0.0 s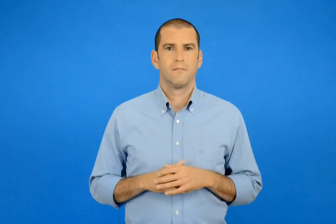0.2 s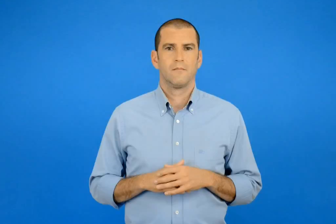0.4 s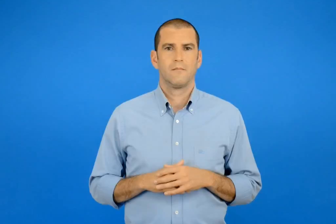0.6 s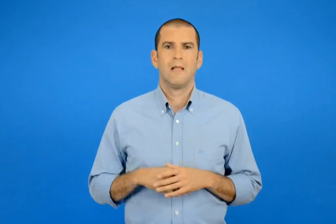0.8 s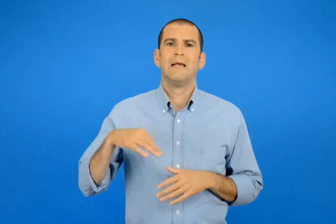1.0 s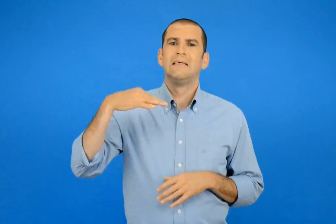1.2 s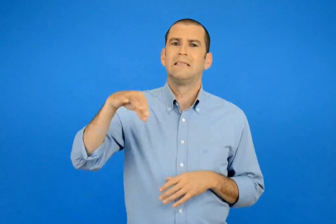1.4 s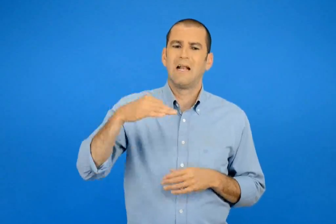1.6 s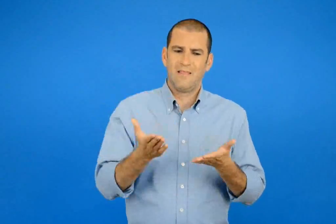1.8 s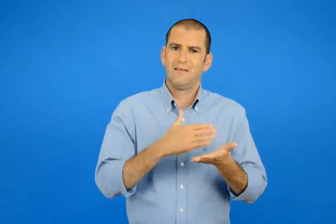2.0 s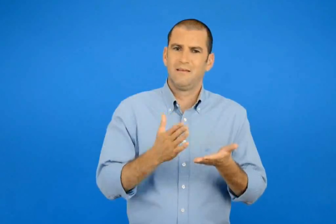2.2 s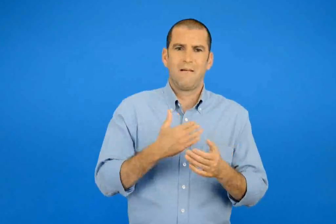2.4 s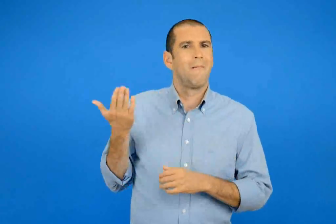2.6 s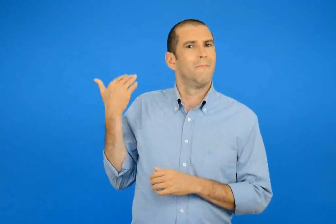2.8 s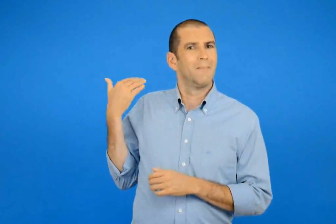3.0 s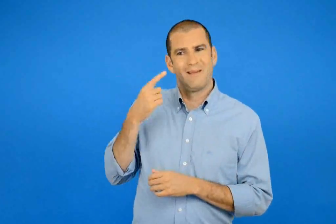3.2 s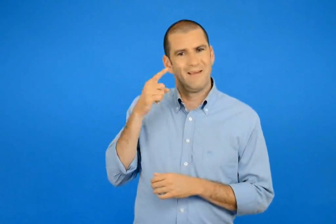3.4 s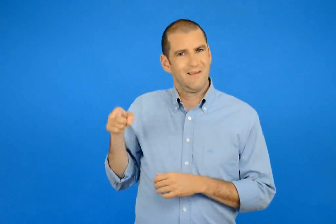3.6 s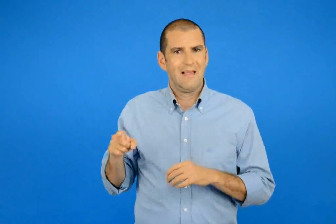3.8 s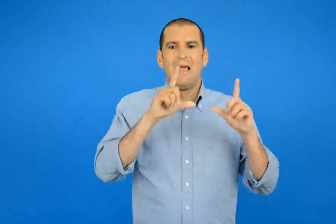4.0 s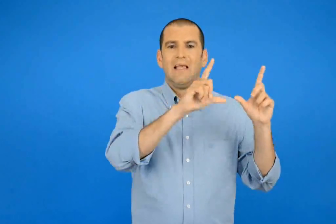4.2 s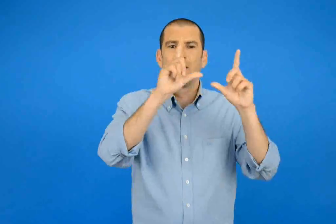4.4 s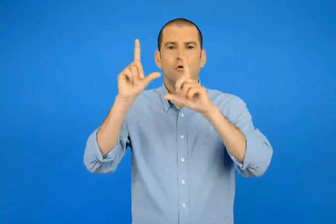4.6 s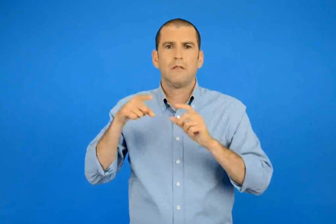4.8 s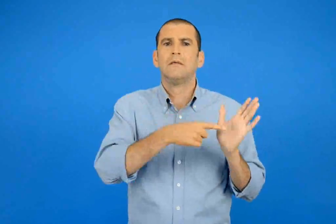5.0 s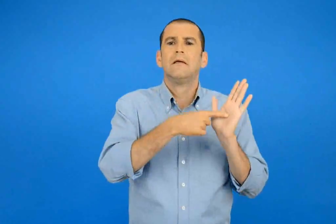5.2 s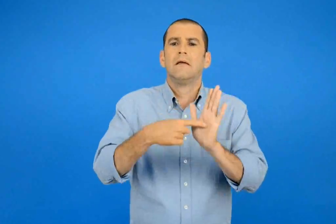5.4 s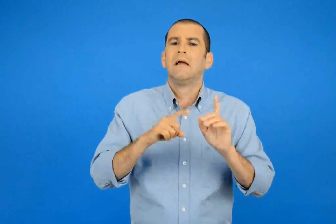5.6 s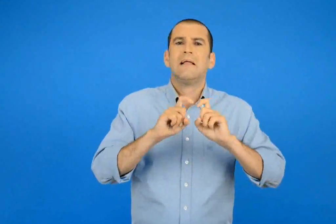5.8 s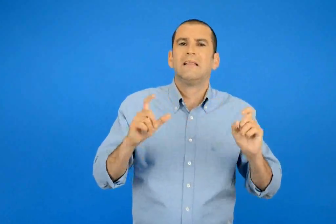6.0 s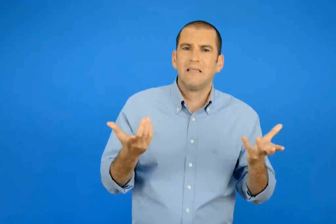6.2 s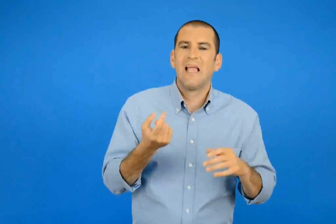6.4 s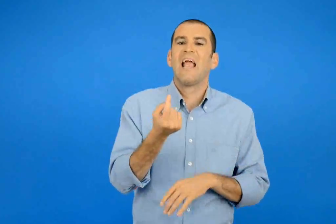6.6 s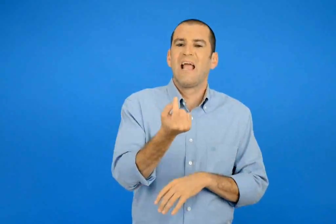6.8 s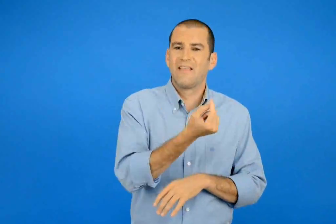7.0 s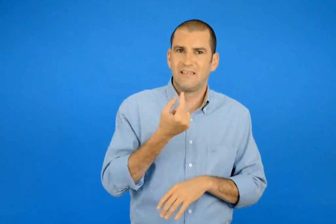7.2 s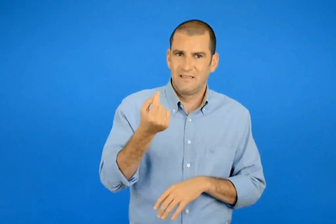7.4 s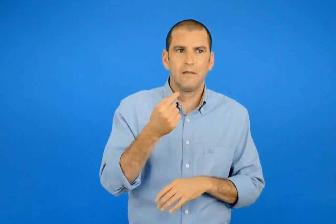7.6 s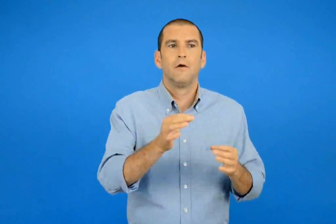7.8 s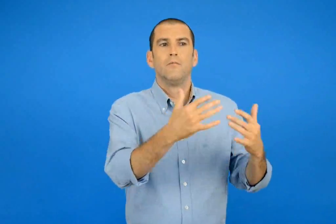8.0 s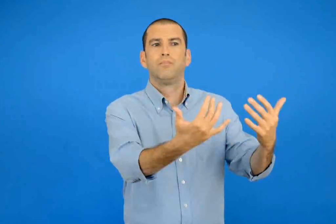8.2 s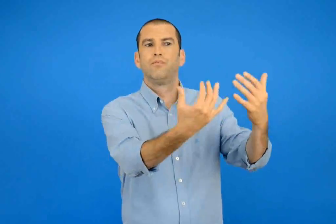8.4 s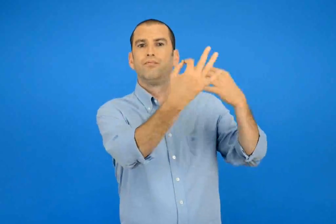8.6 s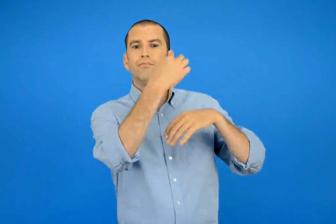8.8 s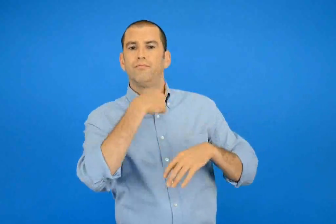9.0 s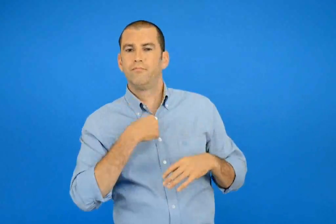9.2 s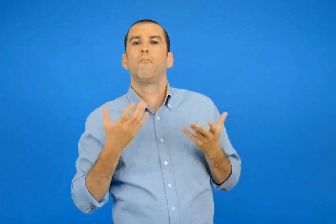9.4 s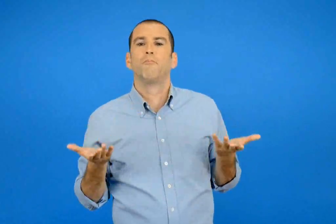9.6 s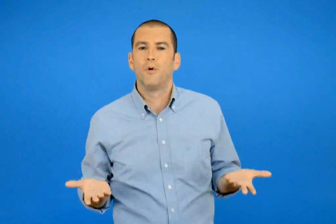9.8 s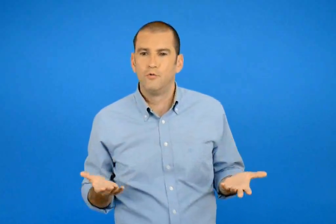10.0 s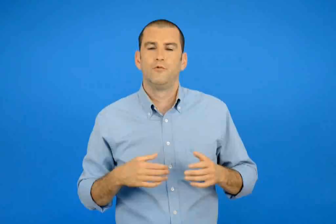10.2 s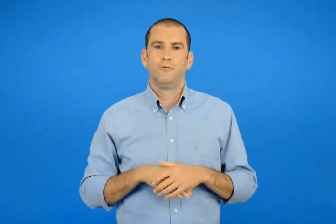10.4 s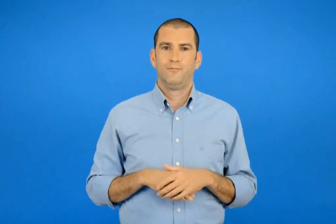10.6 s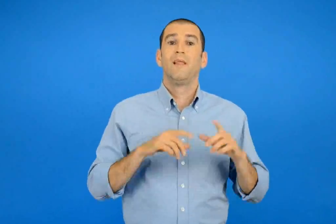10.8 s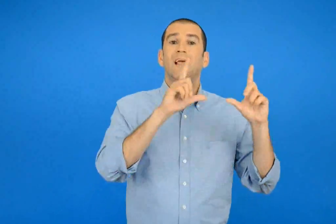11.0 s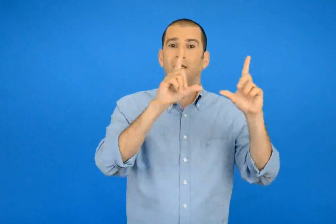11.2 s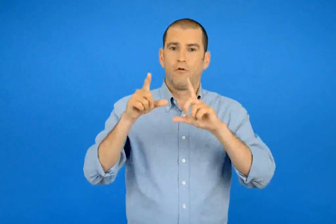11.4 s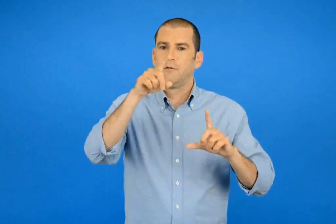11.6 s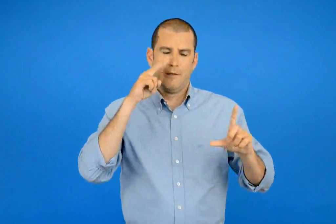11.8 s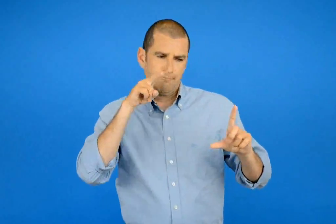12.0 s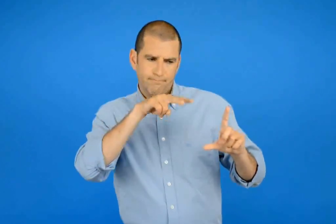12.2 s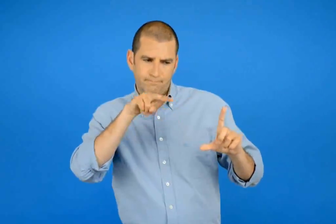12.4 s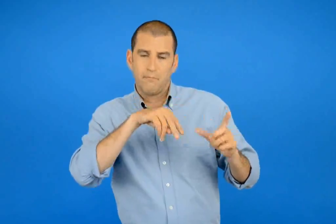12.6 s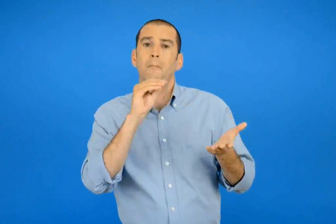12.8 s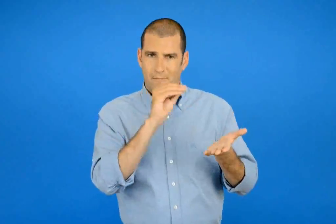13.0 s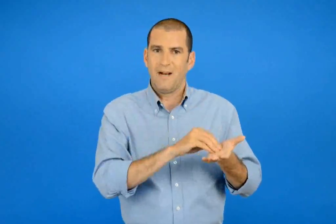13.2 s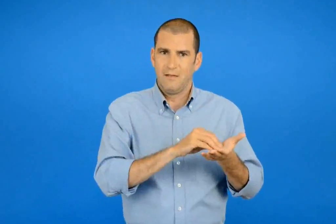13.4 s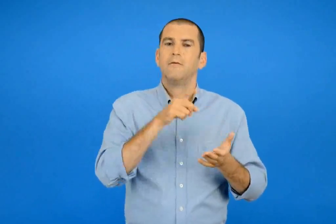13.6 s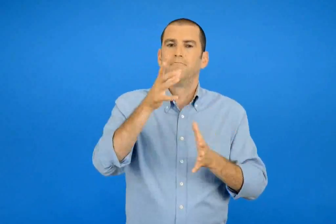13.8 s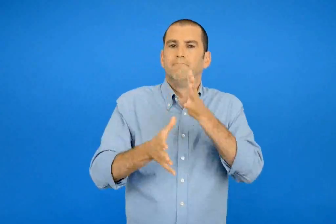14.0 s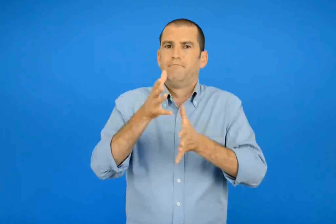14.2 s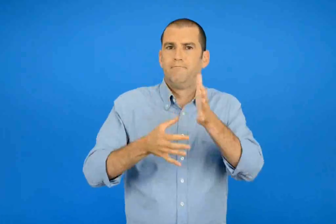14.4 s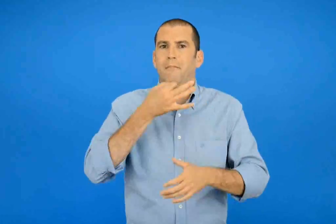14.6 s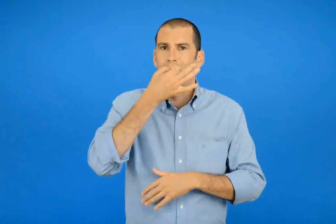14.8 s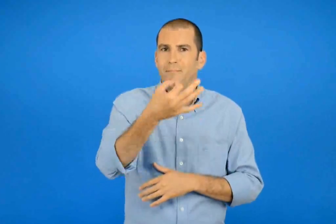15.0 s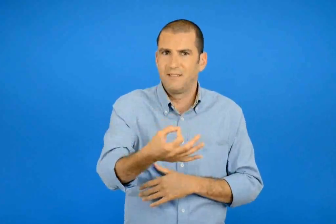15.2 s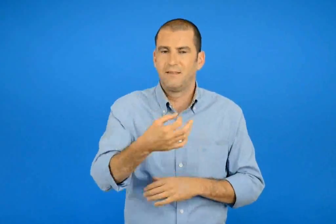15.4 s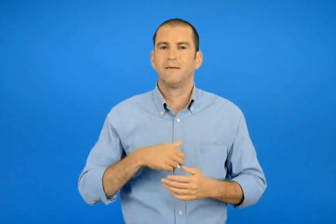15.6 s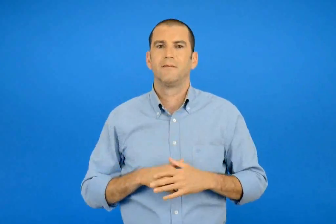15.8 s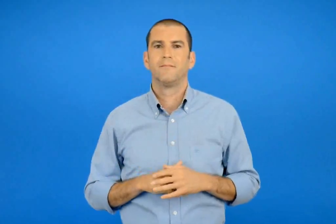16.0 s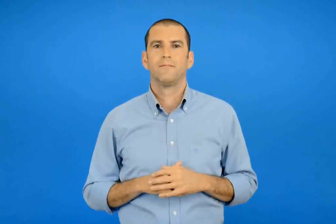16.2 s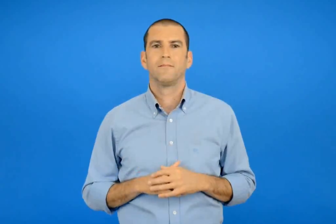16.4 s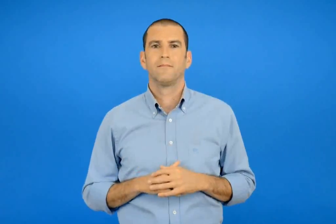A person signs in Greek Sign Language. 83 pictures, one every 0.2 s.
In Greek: οι εικόνες στις προηγούμενες σελίδες δείχνουν πως φτάνουν οι ειδήσεις σε εμάς παρατήρησε ξανά τις εικόνες και πες
